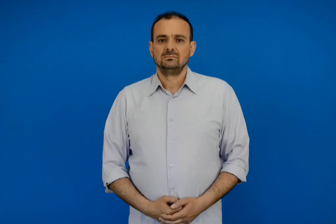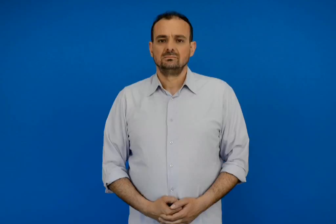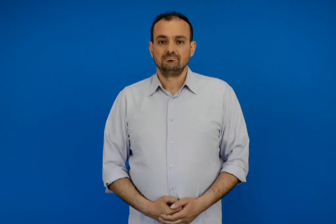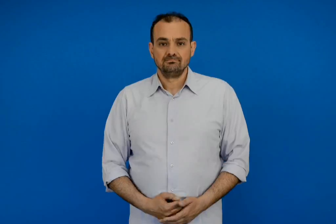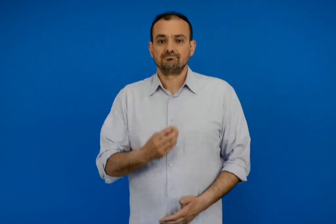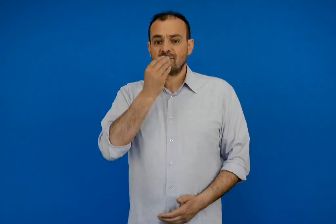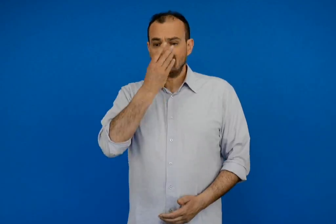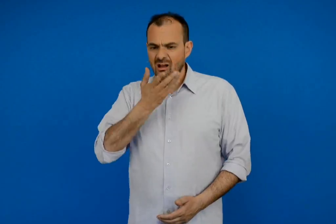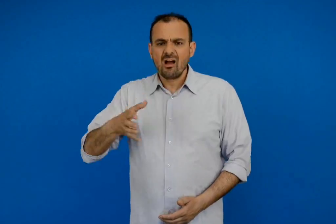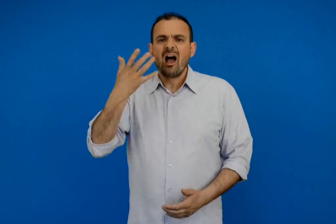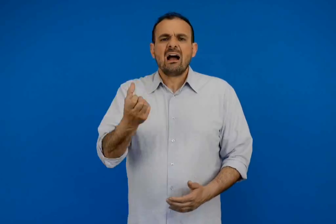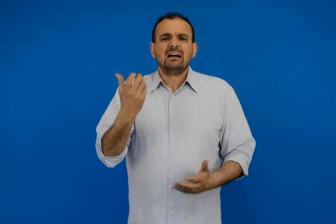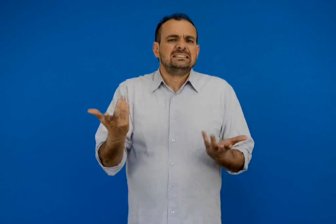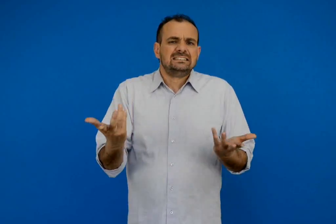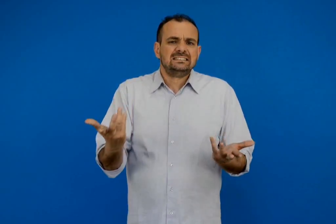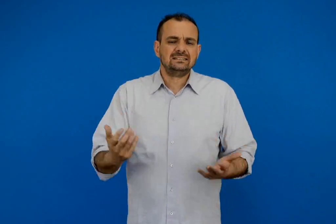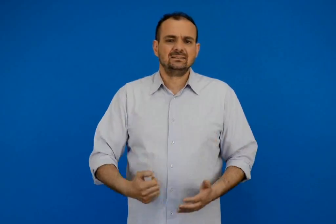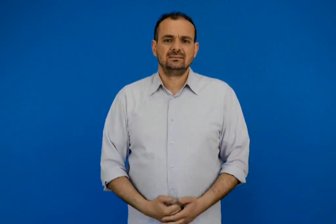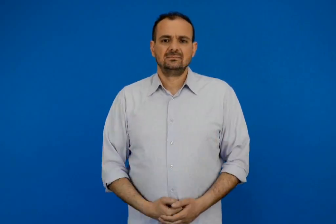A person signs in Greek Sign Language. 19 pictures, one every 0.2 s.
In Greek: τι φυτά έχει ;
